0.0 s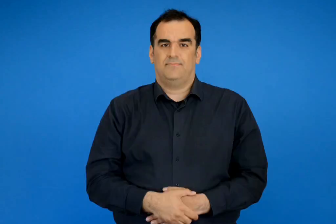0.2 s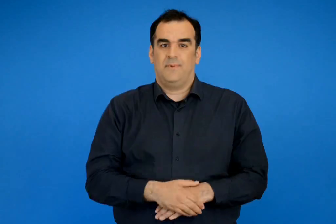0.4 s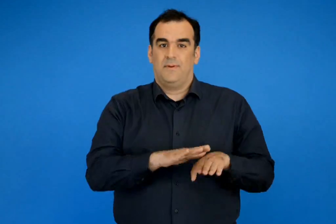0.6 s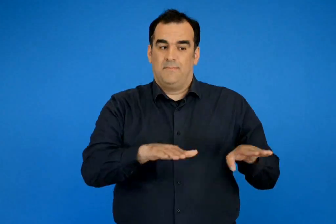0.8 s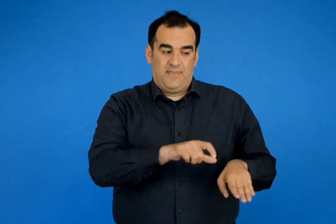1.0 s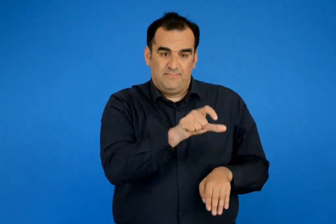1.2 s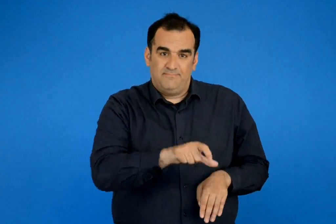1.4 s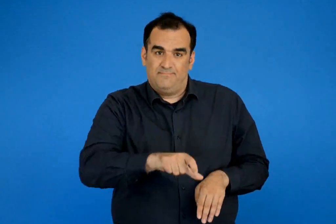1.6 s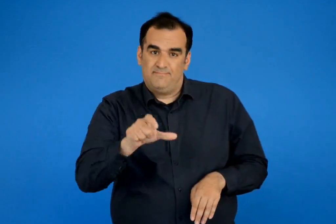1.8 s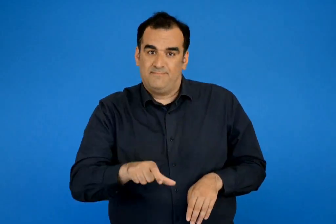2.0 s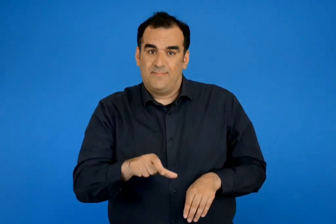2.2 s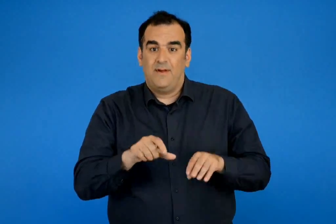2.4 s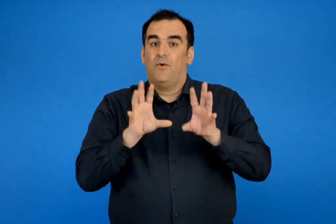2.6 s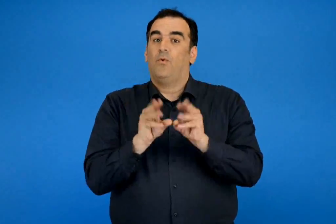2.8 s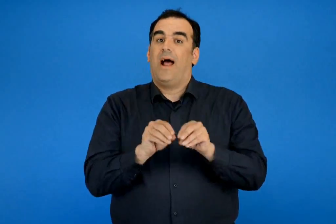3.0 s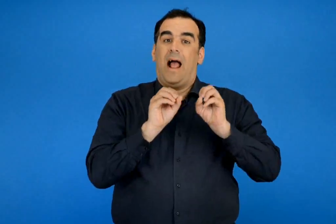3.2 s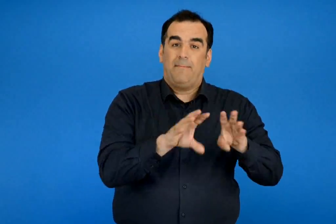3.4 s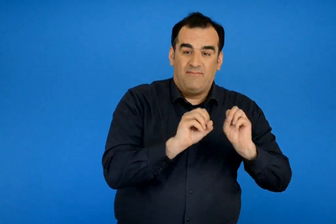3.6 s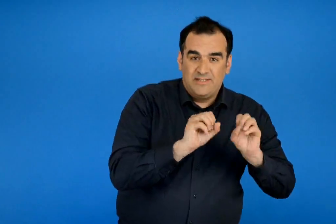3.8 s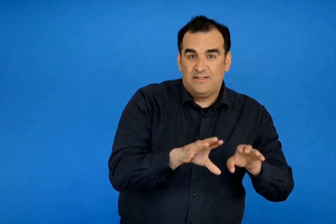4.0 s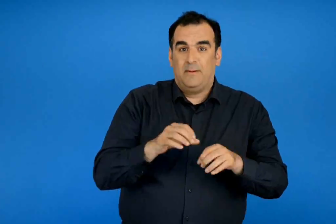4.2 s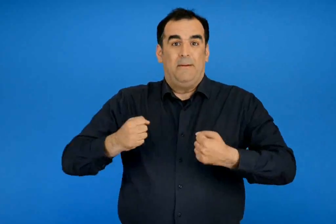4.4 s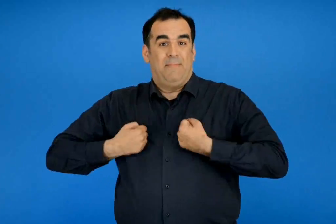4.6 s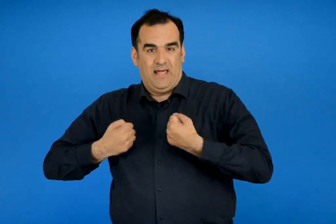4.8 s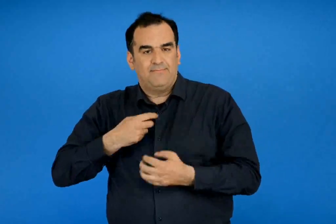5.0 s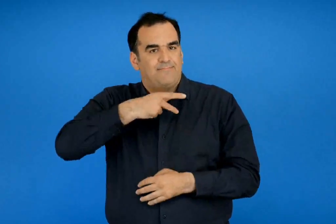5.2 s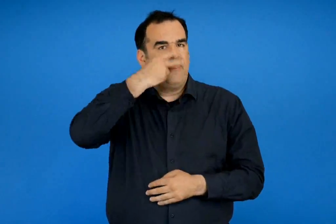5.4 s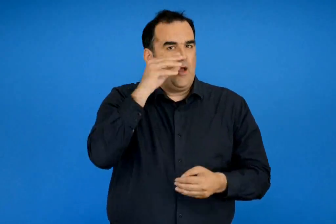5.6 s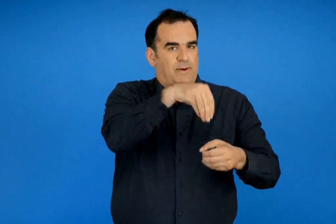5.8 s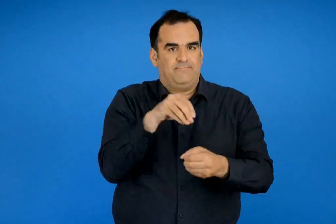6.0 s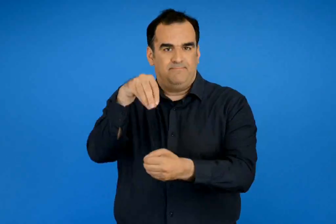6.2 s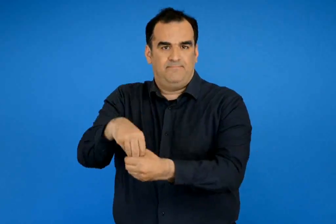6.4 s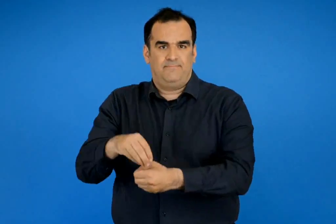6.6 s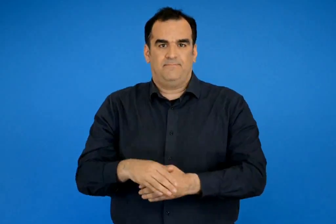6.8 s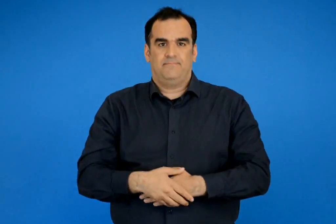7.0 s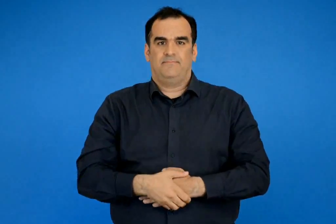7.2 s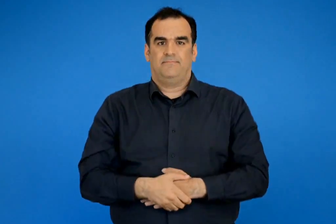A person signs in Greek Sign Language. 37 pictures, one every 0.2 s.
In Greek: κάθε παιδί έχει δικαίωμα στην εκπαίδευση και στο παιχνίδι
